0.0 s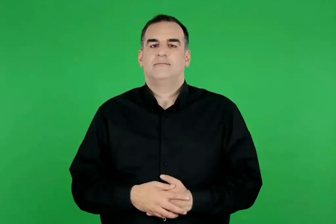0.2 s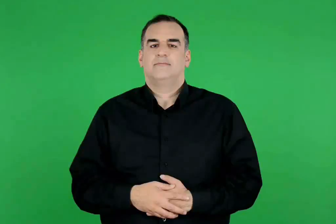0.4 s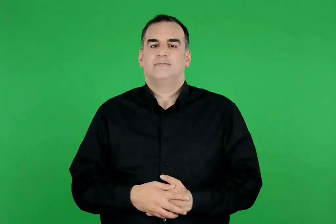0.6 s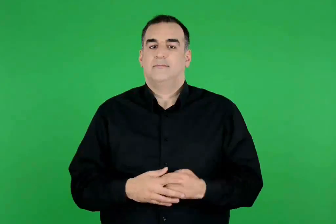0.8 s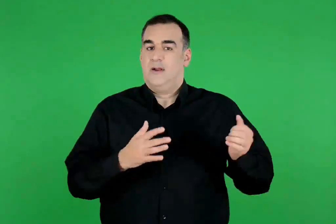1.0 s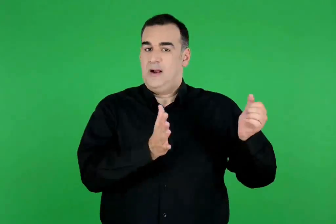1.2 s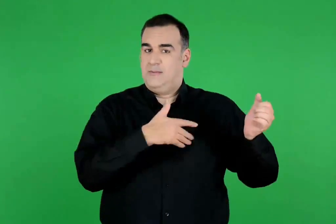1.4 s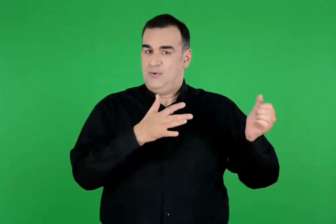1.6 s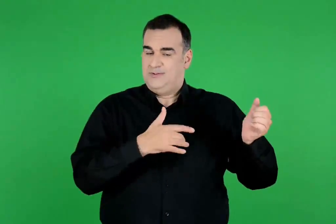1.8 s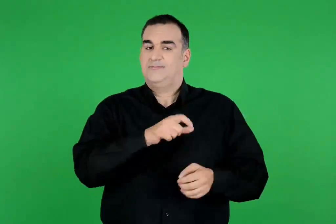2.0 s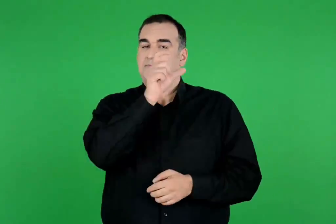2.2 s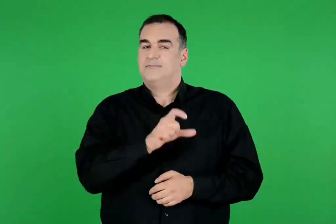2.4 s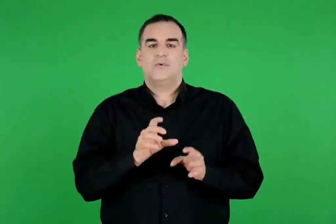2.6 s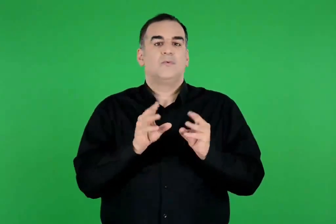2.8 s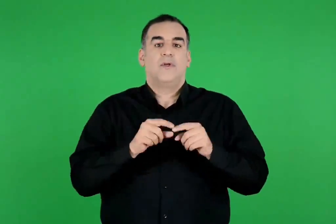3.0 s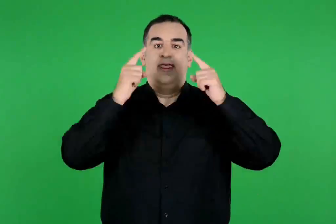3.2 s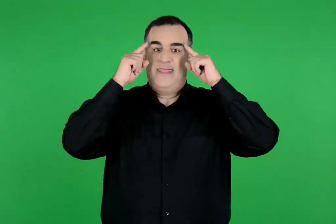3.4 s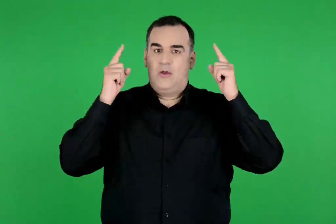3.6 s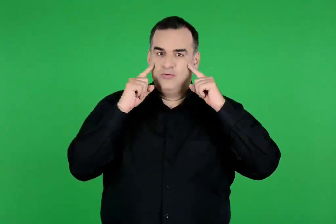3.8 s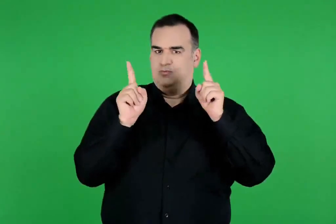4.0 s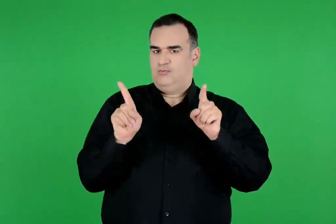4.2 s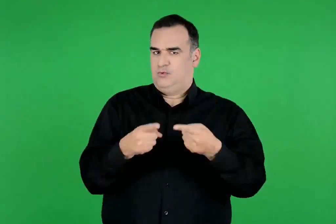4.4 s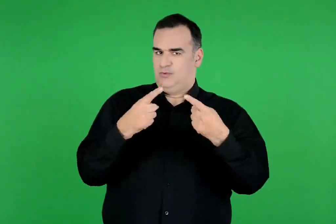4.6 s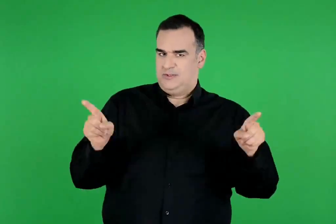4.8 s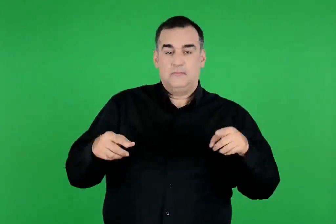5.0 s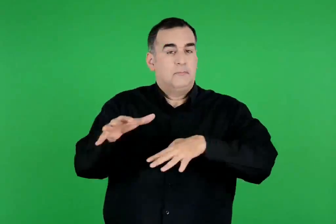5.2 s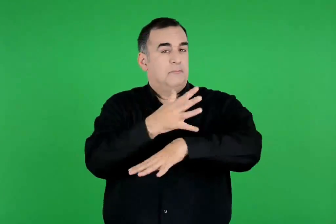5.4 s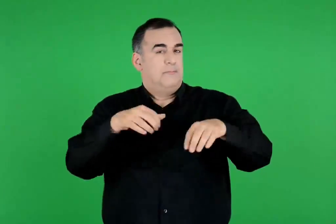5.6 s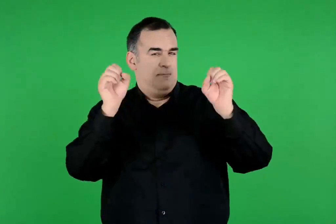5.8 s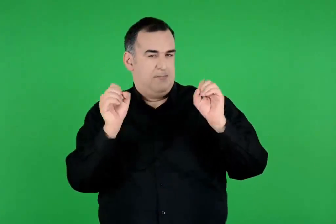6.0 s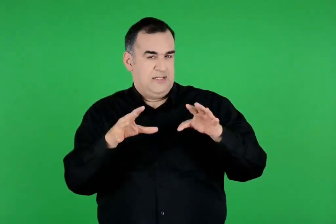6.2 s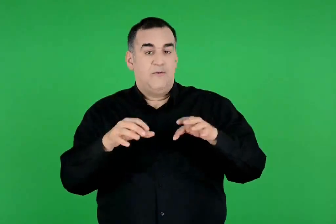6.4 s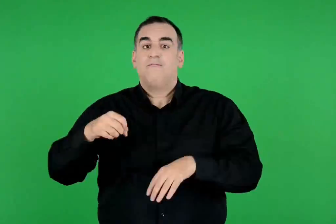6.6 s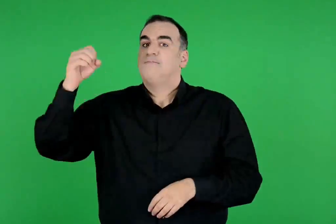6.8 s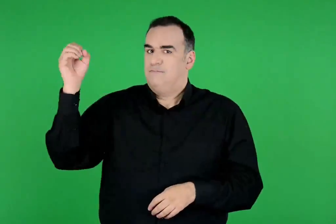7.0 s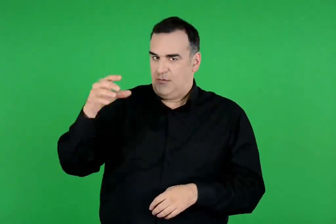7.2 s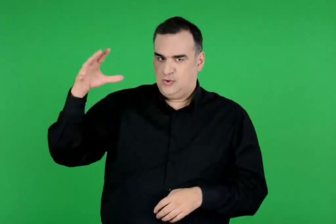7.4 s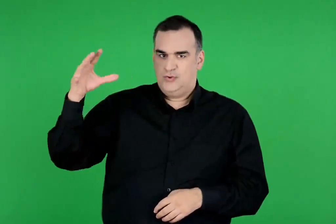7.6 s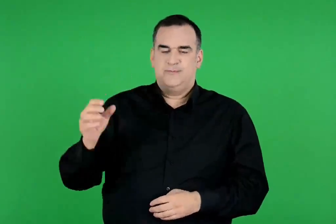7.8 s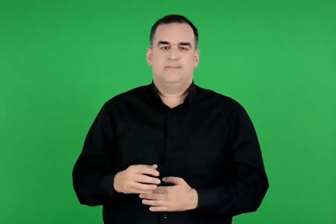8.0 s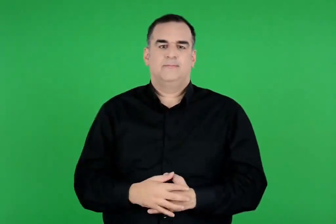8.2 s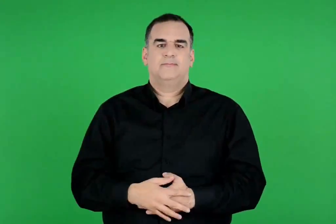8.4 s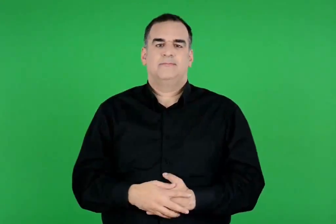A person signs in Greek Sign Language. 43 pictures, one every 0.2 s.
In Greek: ο απόλλωνας ήταν θεός της μουσικής , της μαντικής και του φωτός
